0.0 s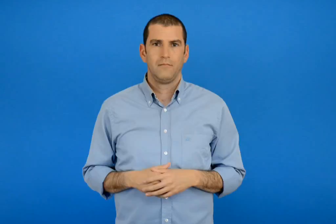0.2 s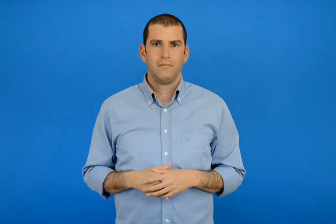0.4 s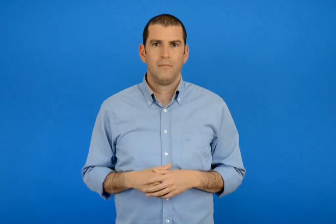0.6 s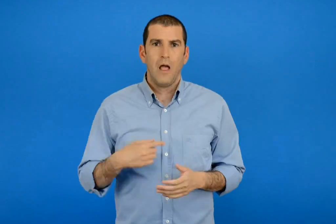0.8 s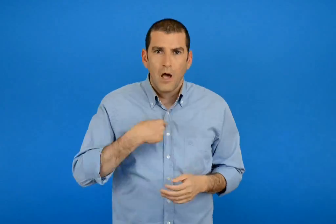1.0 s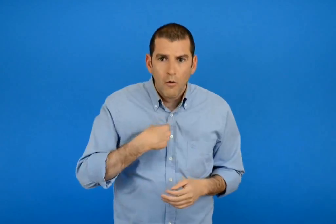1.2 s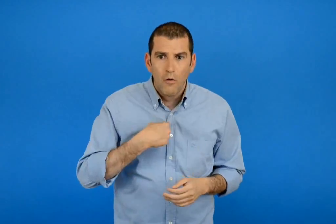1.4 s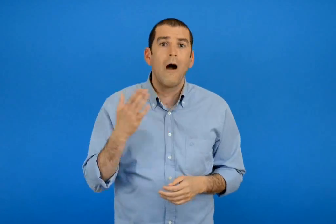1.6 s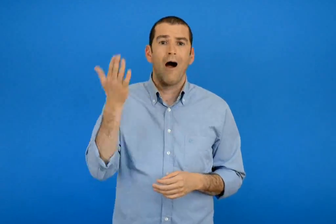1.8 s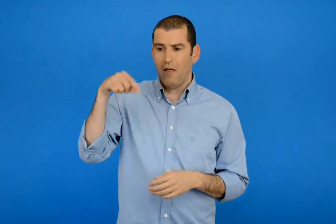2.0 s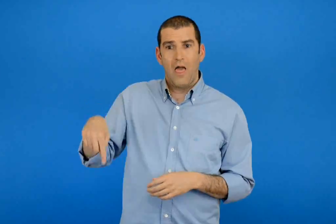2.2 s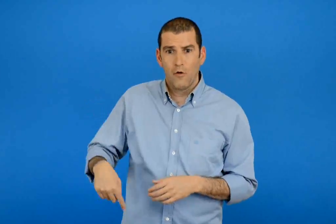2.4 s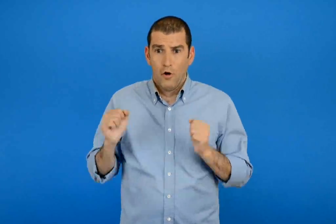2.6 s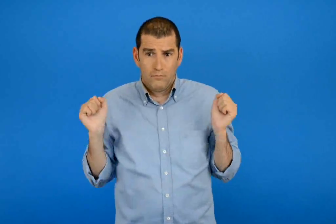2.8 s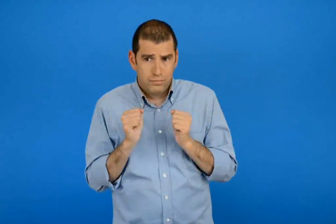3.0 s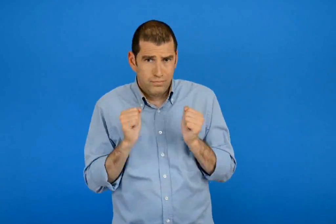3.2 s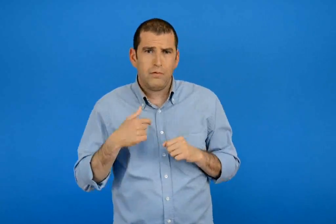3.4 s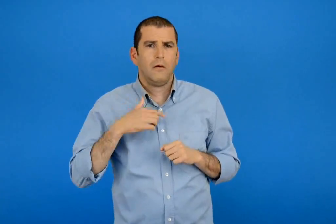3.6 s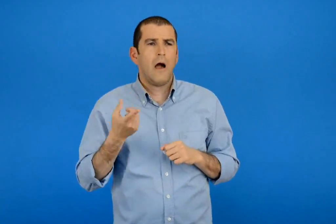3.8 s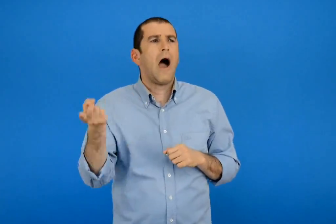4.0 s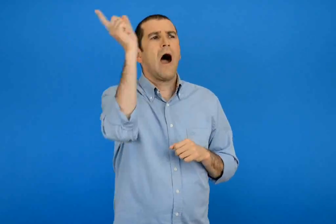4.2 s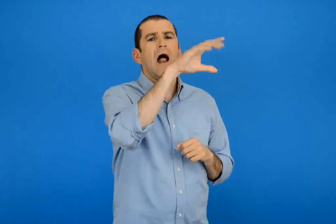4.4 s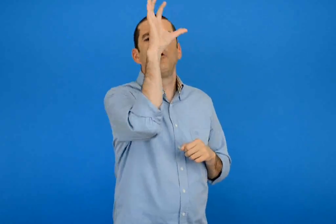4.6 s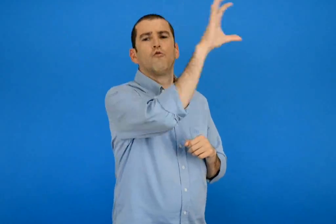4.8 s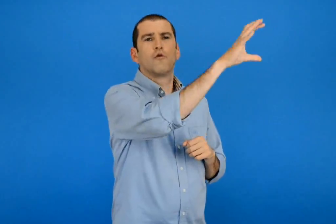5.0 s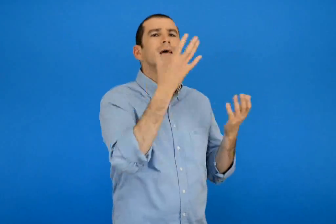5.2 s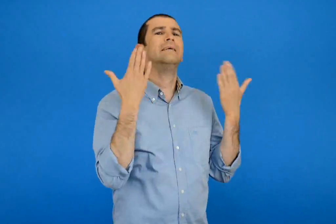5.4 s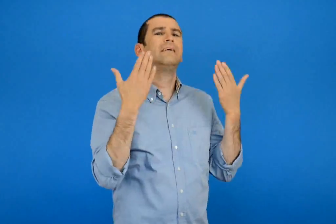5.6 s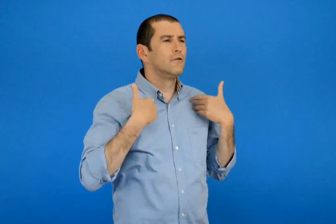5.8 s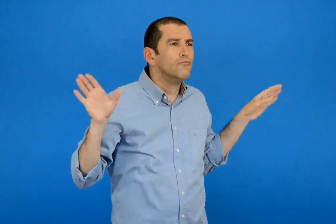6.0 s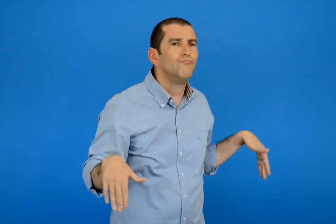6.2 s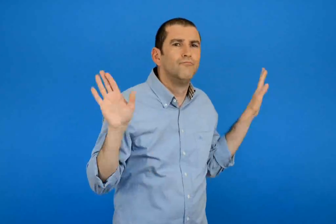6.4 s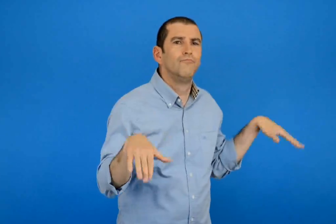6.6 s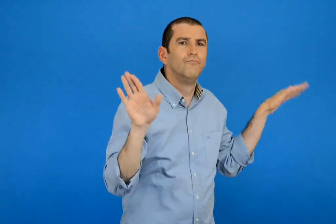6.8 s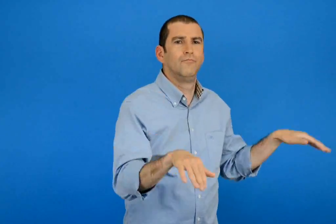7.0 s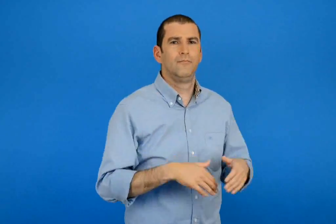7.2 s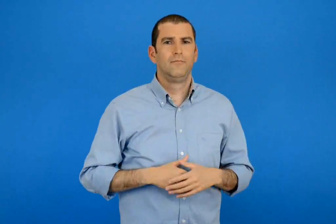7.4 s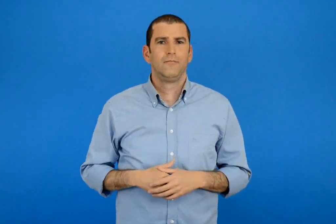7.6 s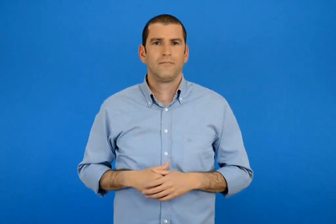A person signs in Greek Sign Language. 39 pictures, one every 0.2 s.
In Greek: εγώ όταν κάνει κρύο εδώ πηγαίνω σε κάποια άλλη χωρά που κάνει ζέστη
